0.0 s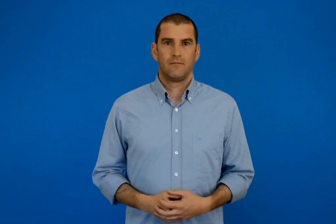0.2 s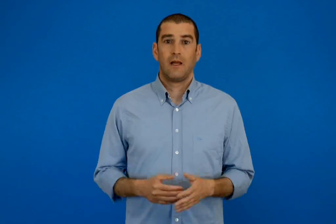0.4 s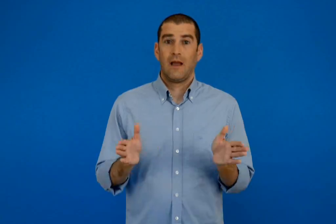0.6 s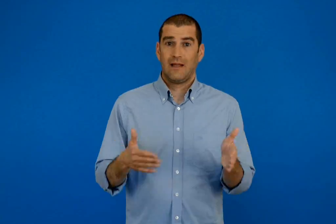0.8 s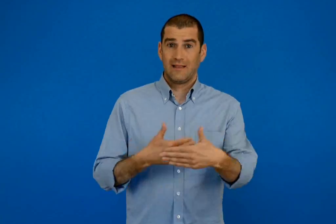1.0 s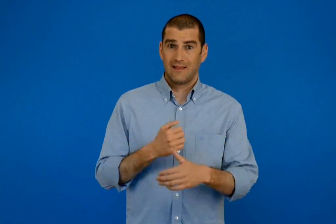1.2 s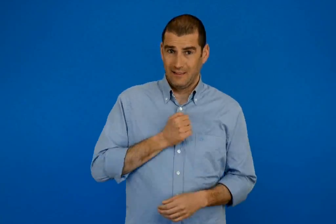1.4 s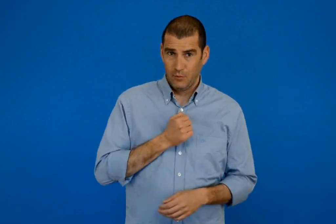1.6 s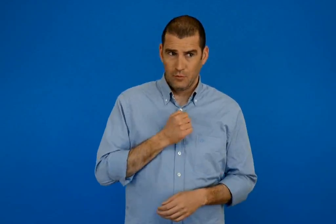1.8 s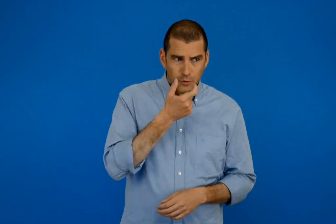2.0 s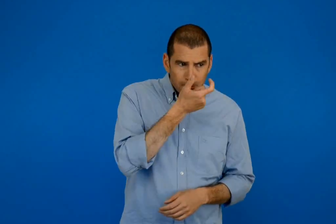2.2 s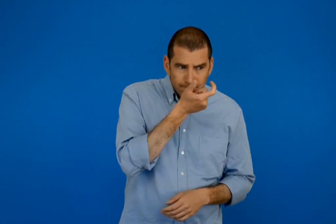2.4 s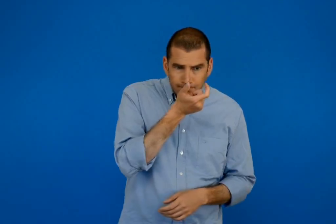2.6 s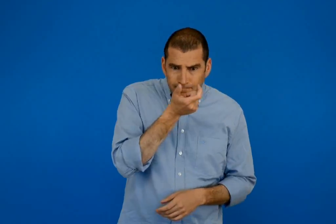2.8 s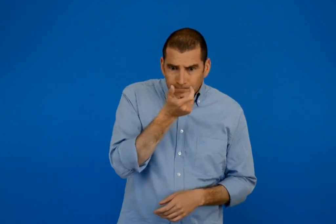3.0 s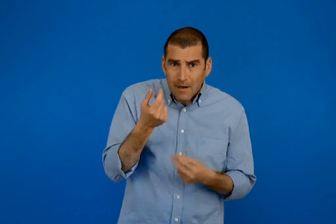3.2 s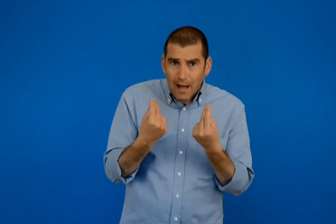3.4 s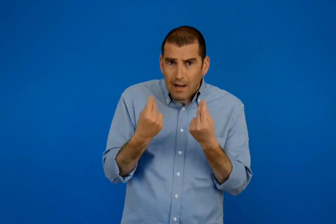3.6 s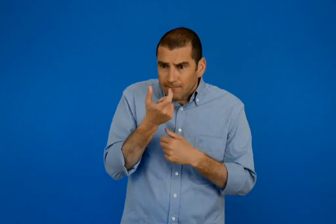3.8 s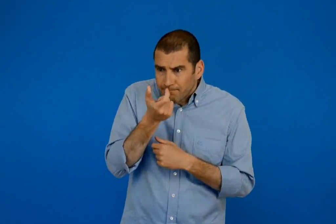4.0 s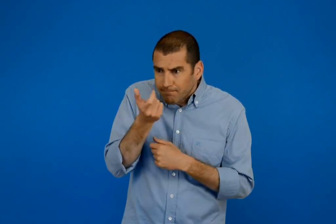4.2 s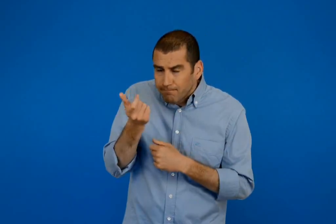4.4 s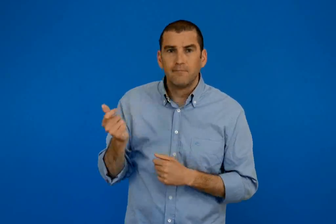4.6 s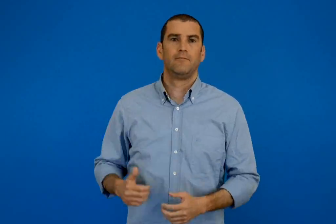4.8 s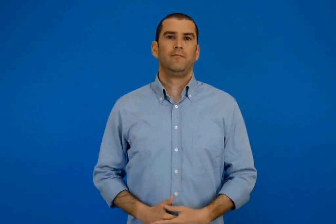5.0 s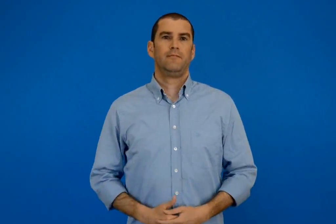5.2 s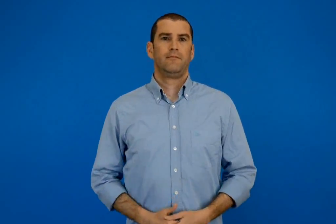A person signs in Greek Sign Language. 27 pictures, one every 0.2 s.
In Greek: παρατηρώ προσεκτικά την τάξη μου
